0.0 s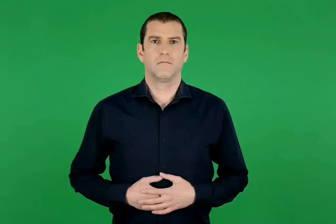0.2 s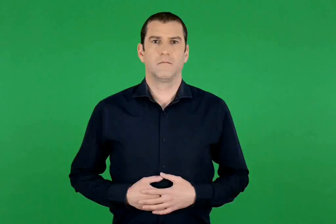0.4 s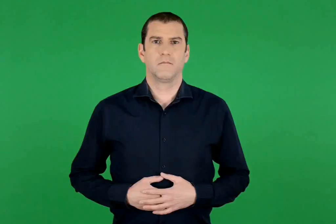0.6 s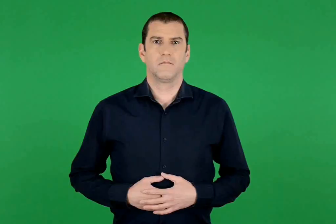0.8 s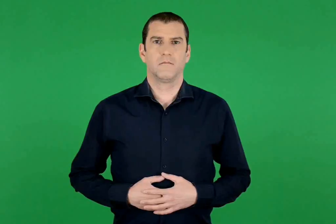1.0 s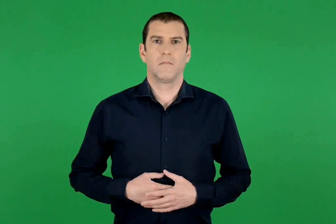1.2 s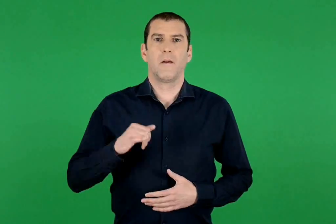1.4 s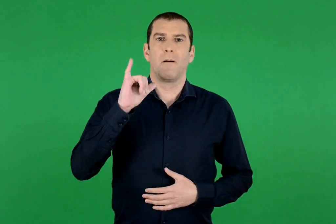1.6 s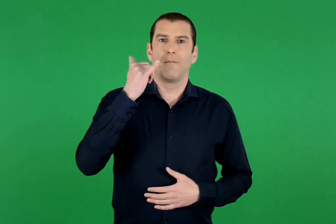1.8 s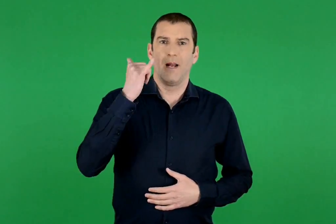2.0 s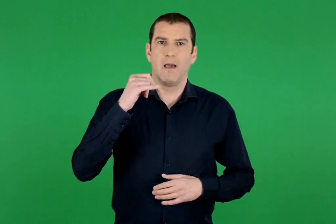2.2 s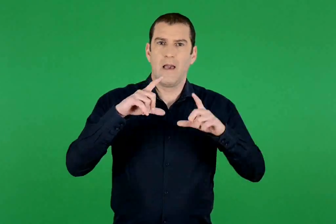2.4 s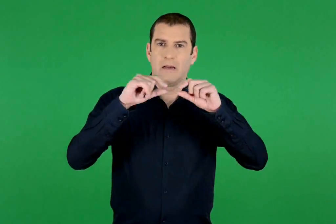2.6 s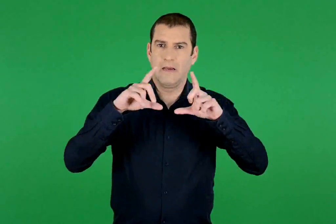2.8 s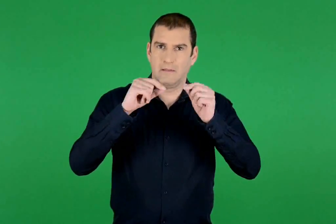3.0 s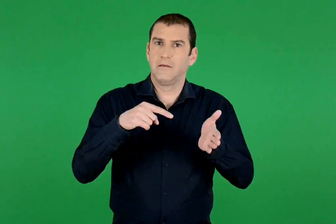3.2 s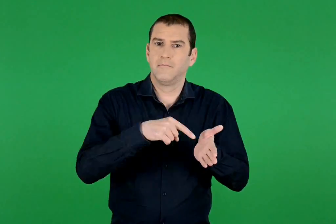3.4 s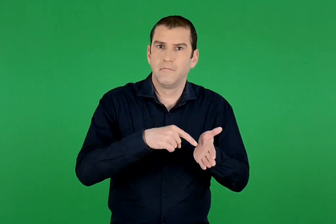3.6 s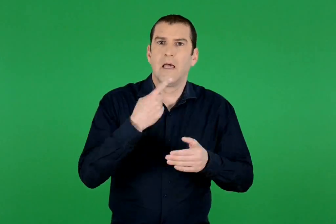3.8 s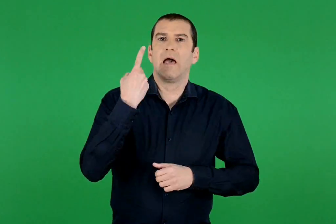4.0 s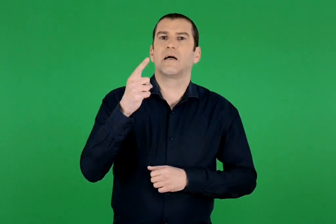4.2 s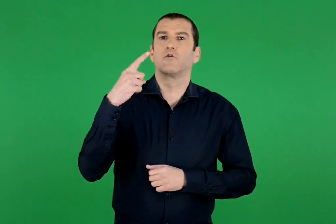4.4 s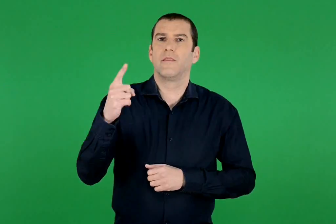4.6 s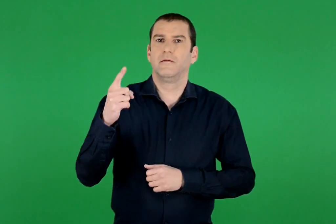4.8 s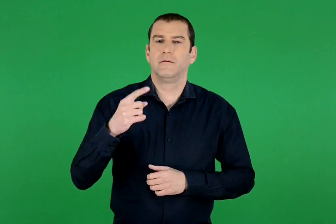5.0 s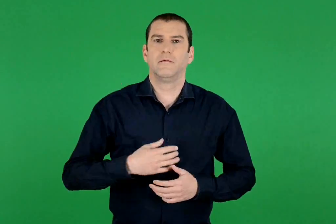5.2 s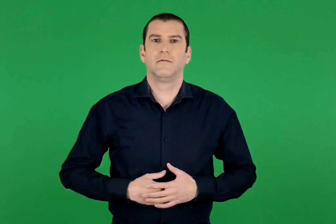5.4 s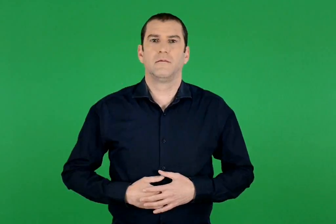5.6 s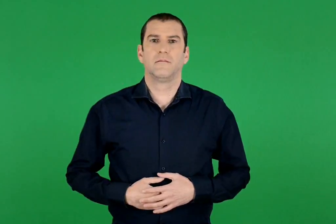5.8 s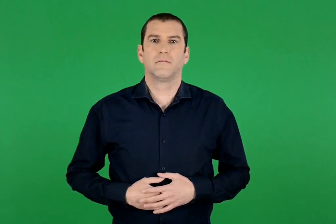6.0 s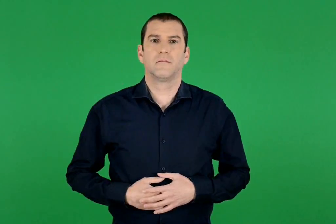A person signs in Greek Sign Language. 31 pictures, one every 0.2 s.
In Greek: οι μπλε κάρτες δείχνουν τις εκατοντάδες
